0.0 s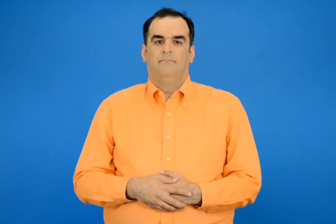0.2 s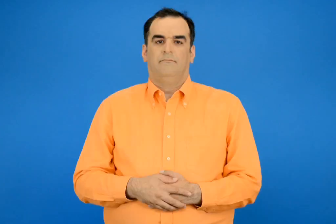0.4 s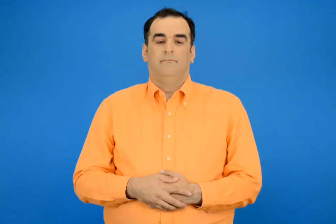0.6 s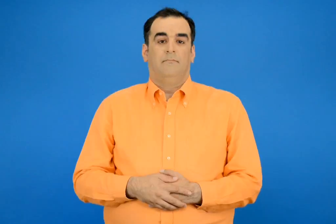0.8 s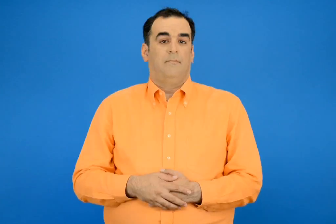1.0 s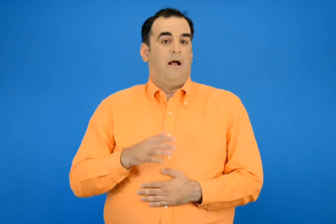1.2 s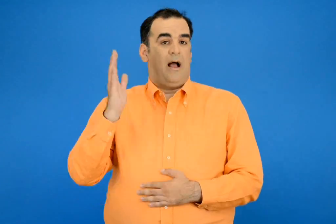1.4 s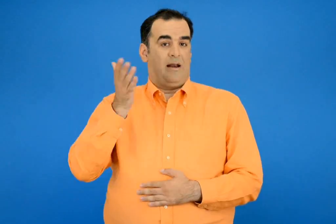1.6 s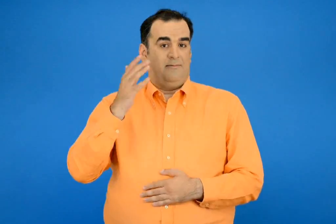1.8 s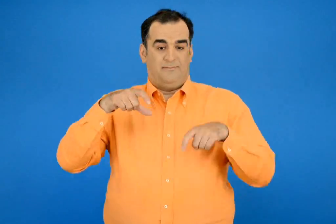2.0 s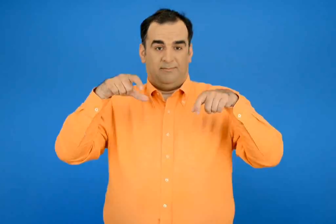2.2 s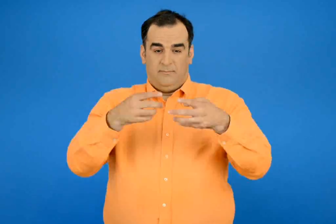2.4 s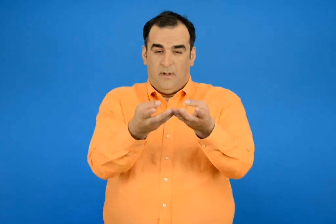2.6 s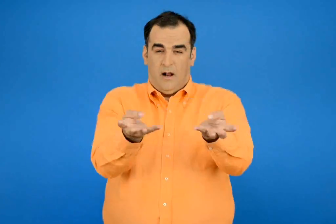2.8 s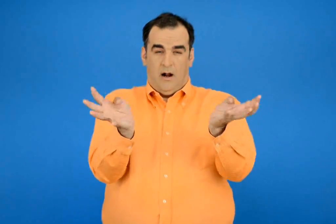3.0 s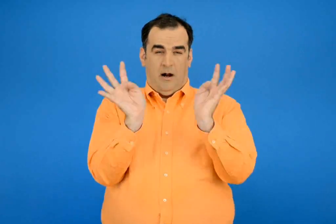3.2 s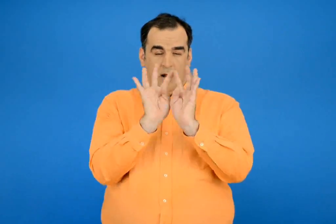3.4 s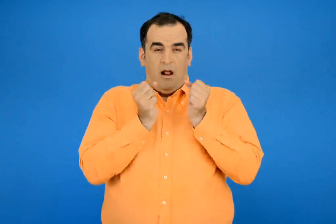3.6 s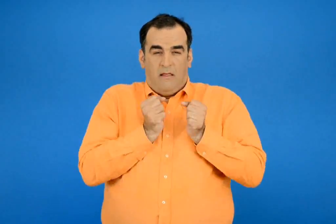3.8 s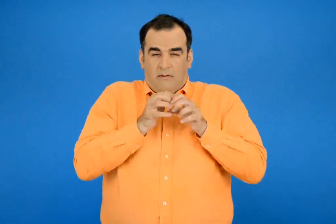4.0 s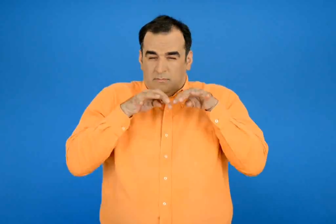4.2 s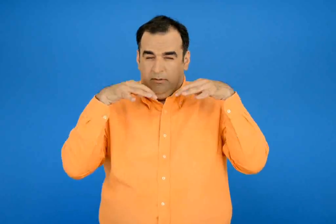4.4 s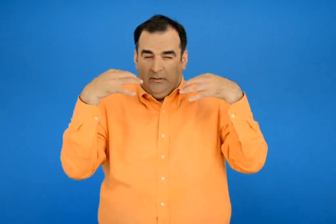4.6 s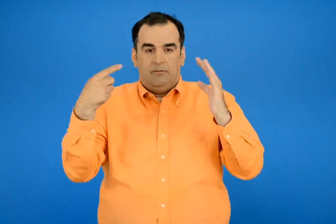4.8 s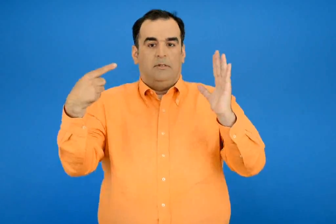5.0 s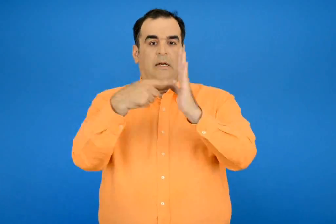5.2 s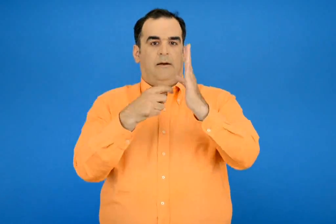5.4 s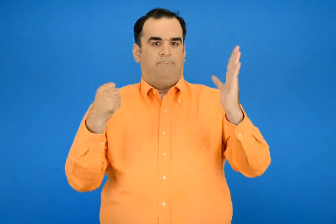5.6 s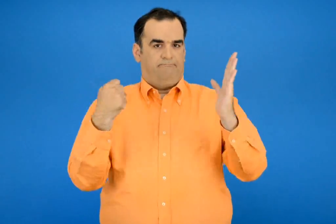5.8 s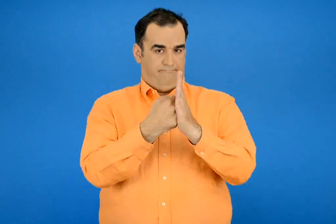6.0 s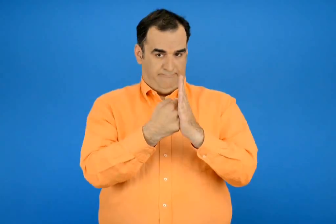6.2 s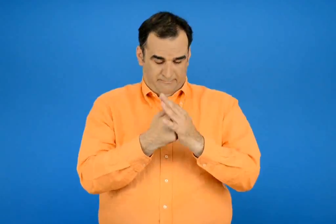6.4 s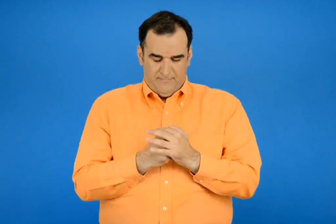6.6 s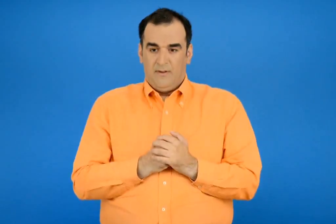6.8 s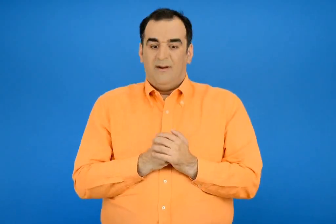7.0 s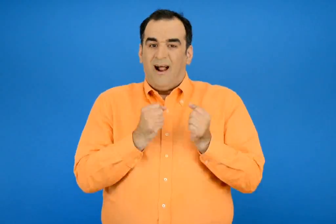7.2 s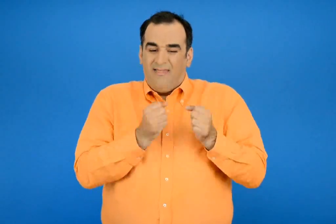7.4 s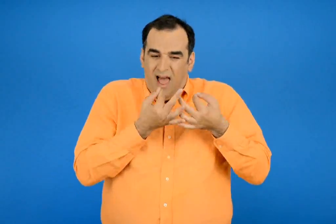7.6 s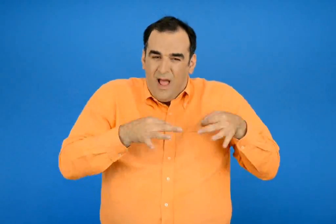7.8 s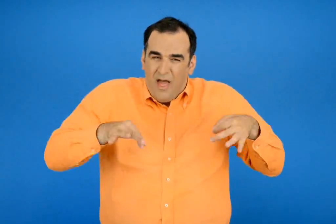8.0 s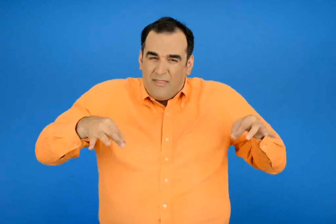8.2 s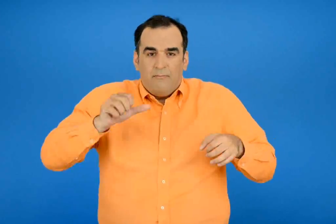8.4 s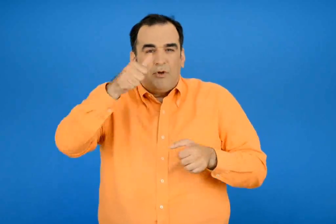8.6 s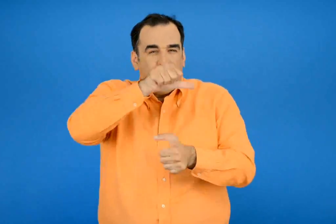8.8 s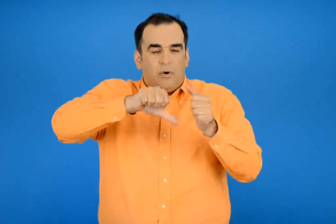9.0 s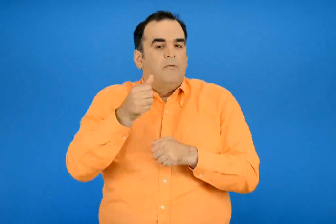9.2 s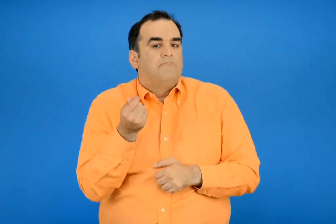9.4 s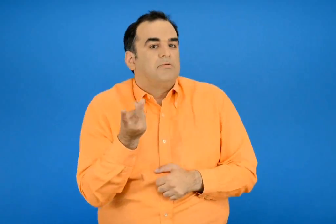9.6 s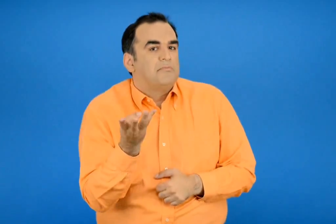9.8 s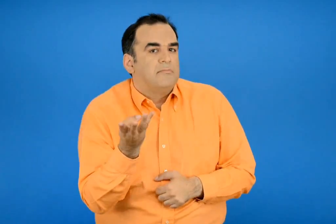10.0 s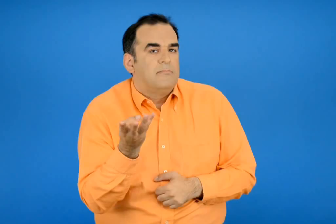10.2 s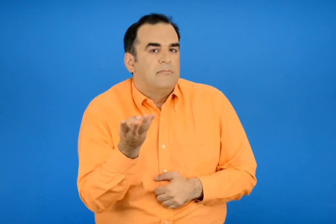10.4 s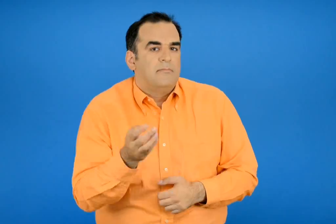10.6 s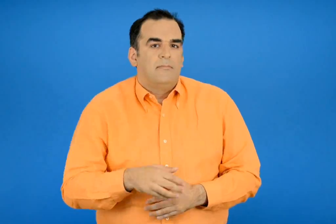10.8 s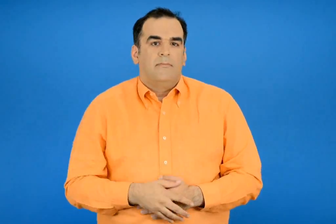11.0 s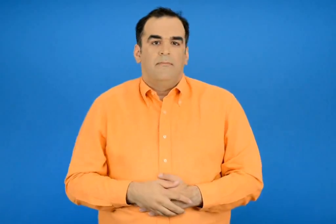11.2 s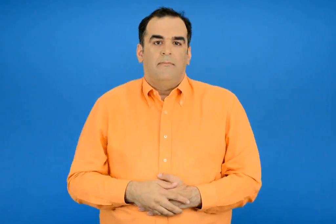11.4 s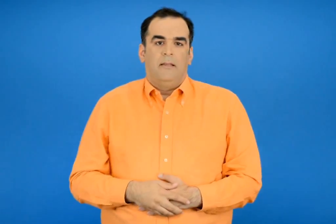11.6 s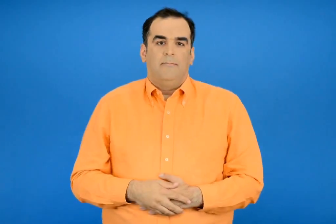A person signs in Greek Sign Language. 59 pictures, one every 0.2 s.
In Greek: αν το γήπεδο χωράει 1000 φίλαθλους ποσά καθίσματα ήταν άδεια στο πρώτο ημίχρονο ;
